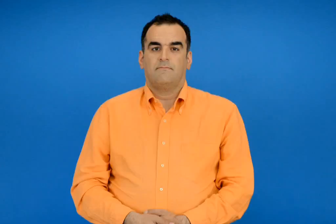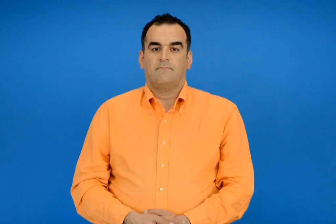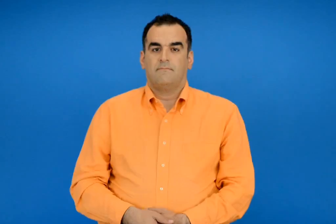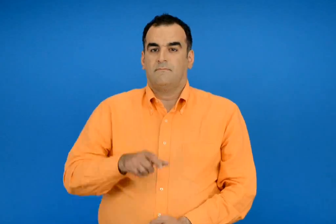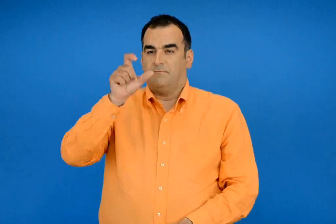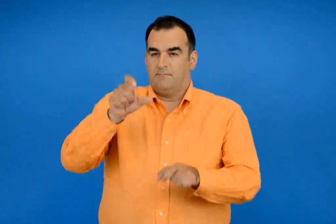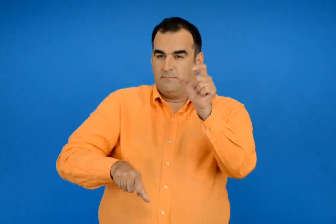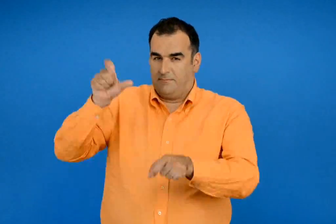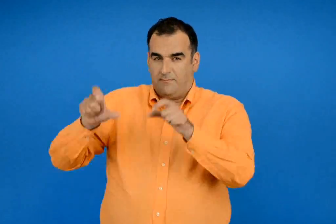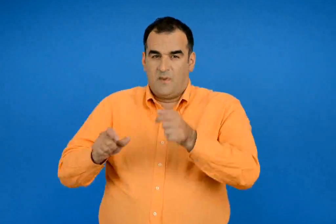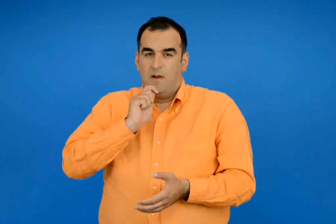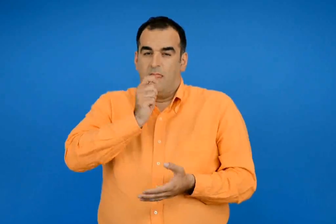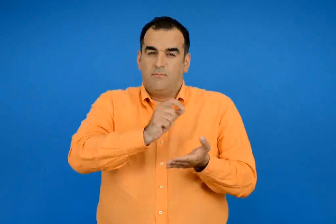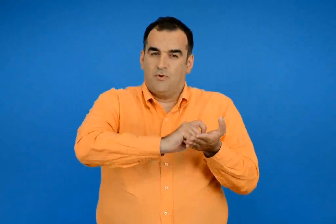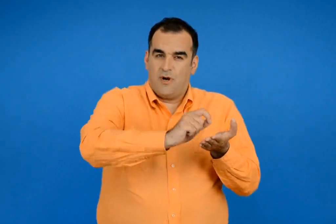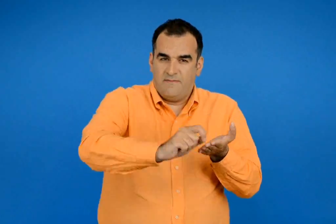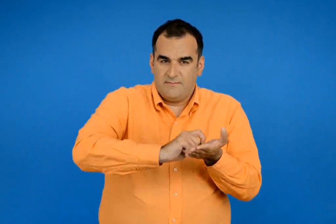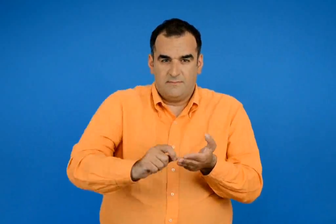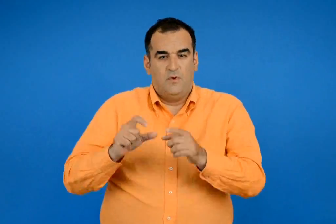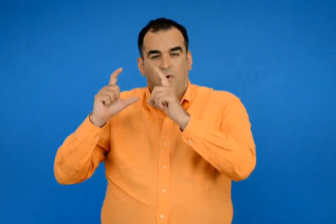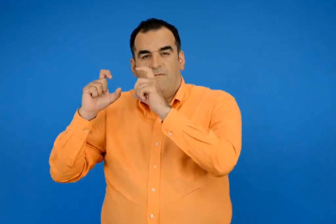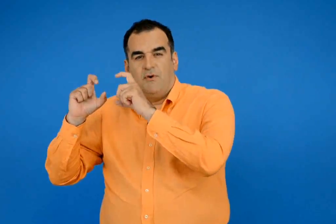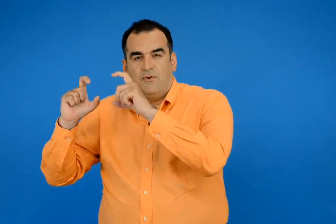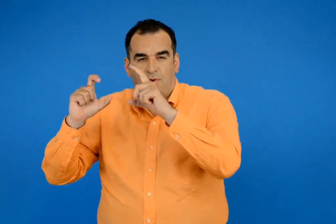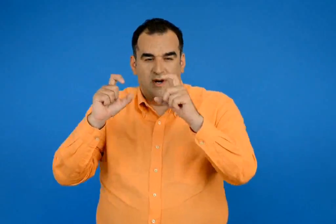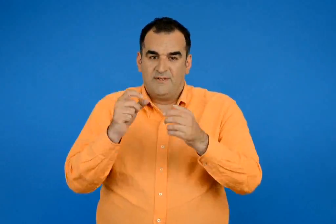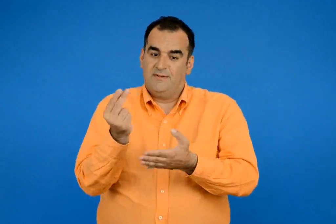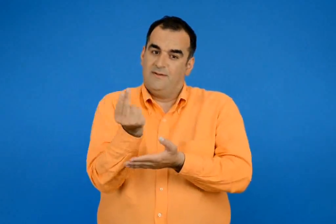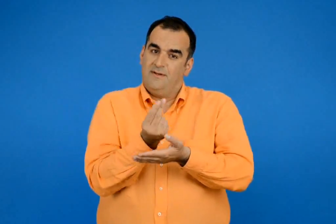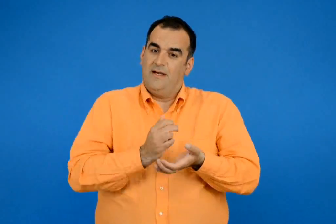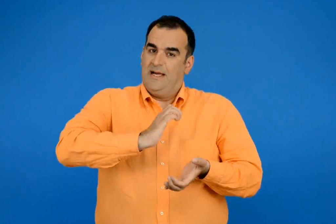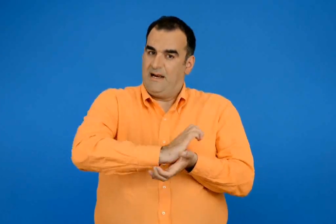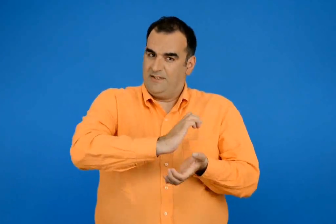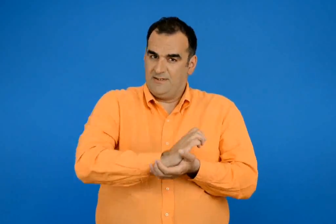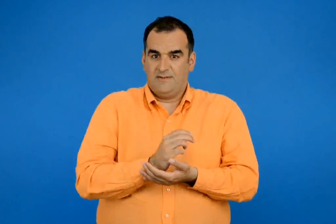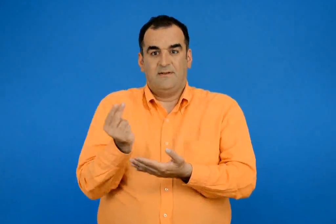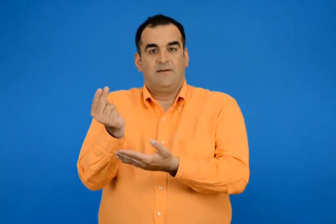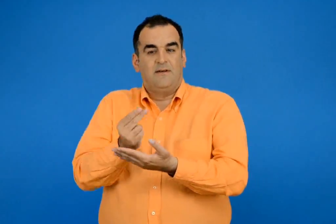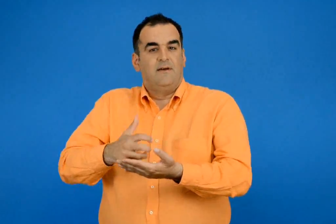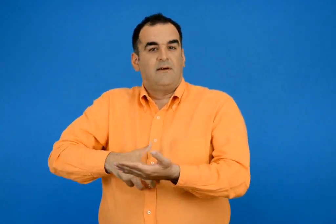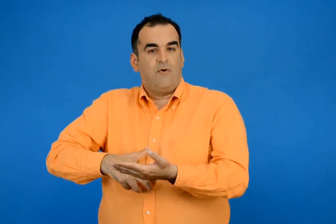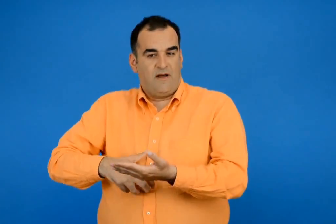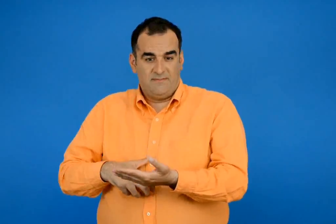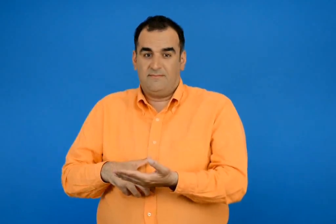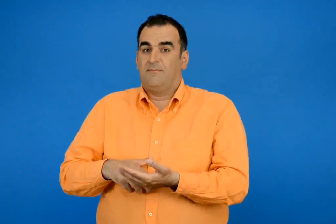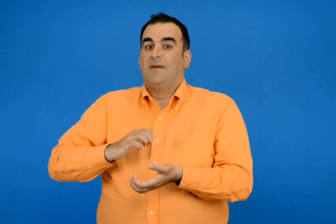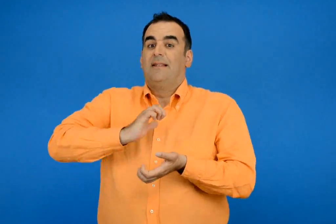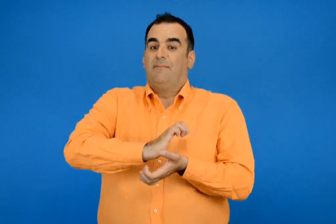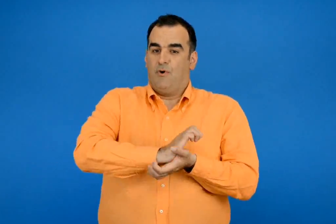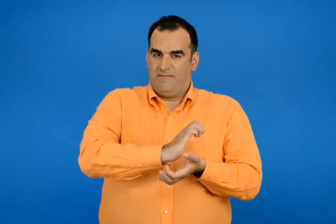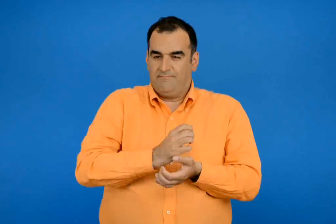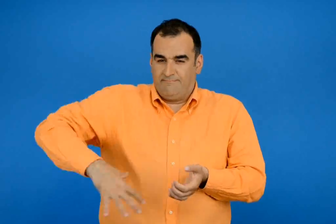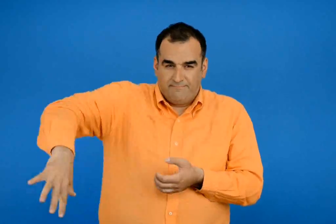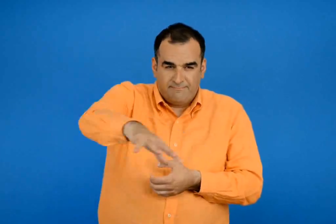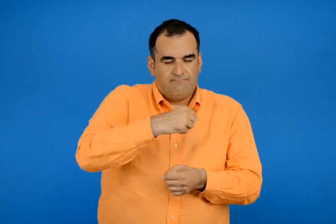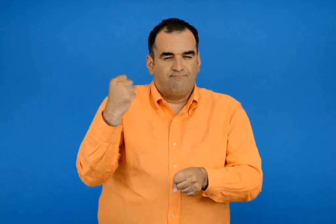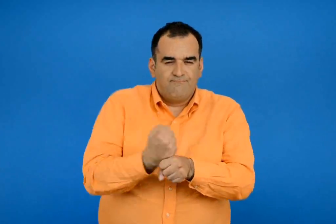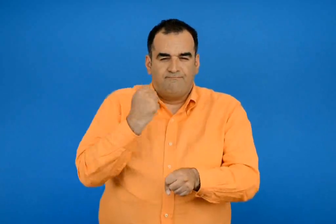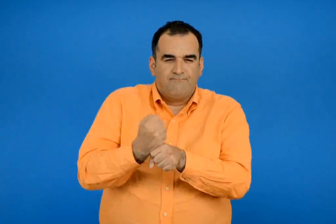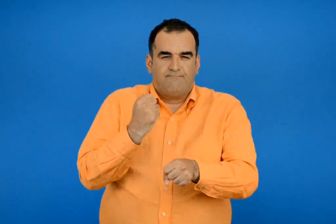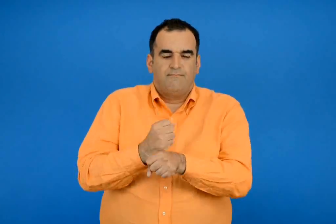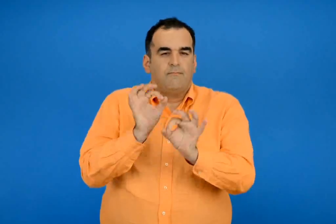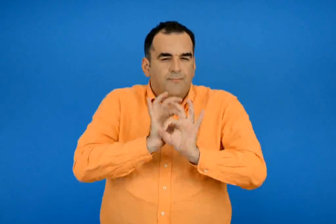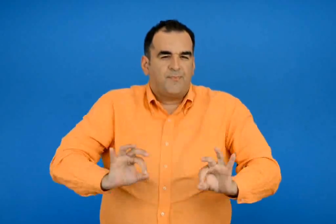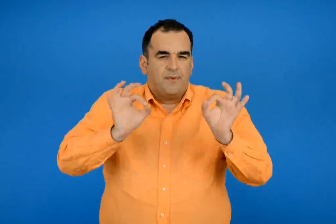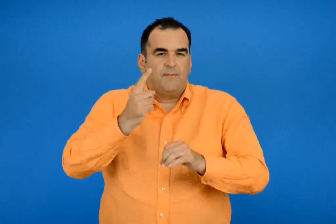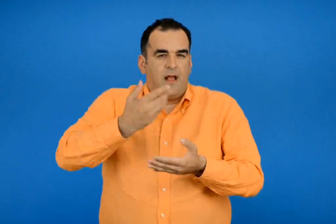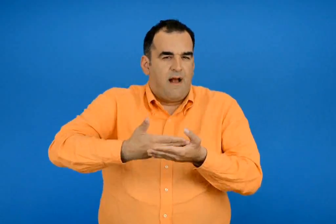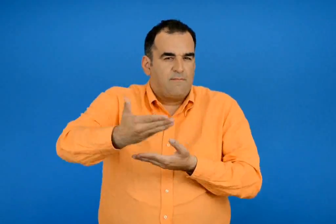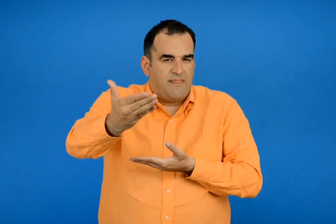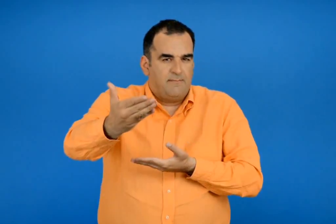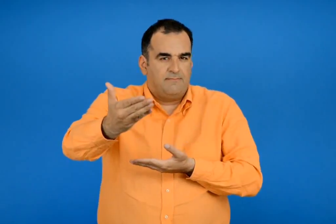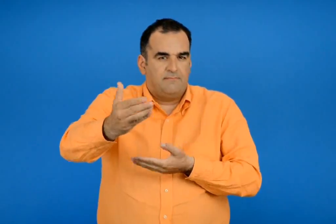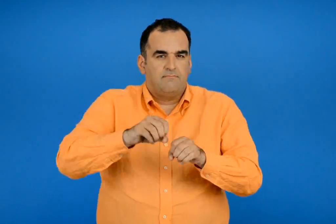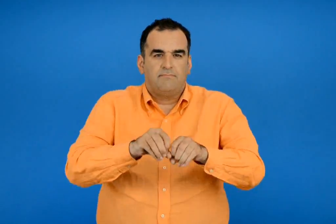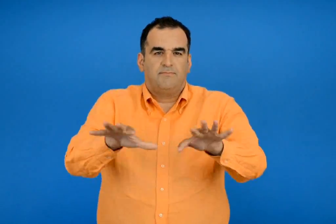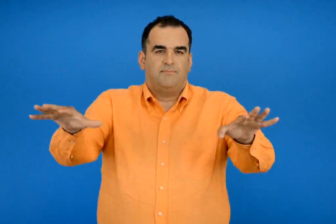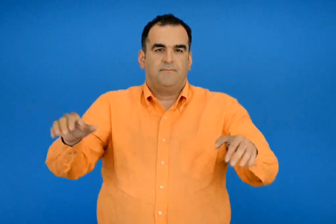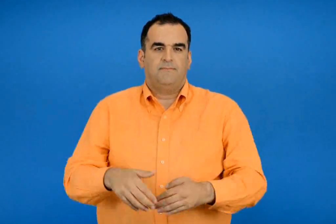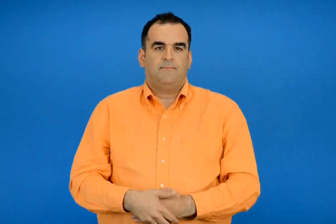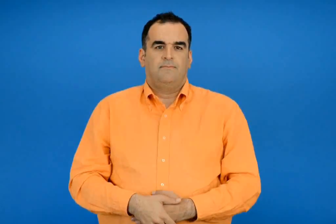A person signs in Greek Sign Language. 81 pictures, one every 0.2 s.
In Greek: δημοσιογράφοι φωτογράφοι γραφίστες γελοιογράφοι και τυπογράφοι εργάζονται για να ετοιμάσουν μια εφημερίδα
